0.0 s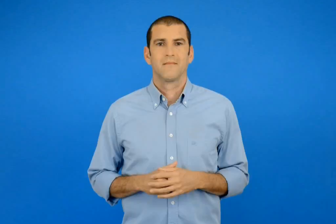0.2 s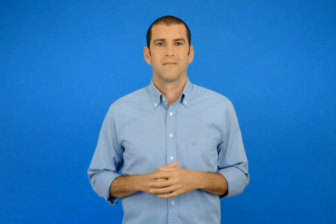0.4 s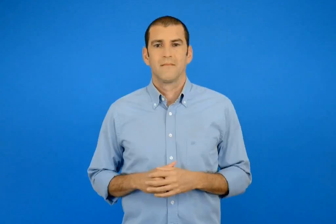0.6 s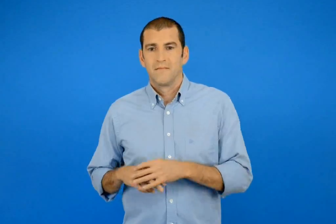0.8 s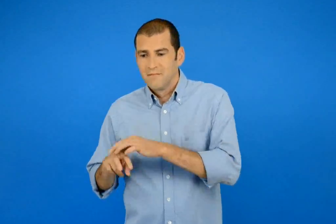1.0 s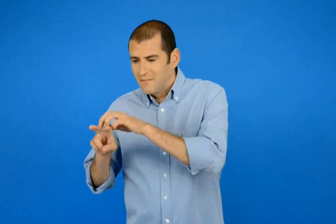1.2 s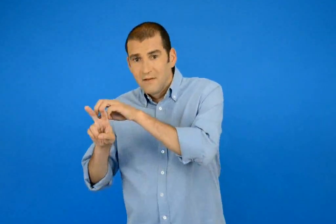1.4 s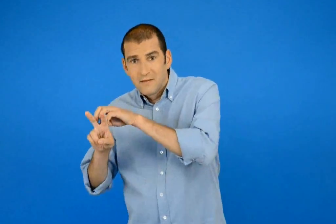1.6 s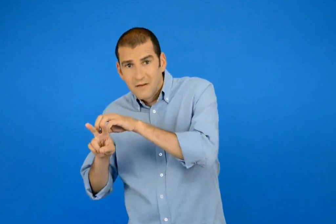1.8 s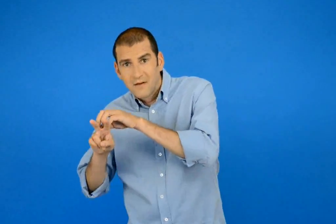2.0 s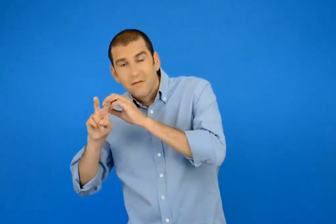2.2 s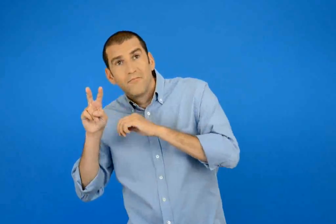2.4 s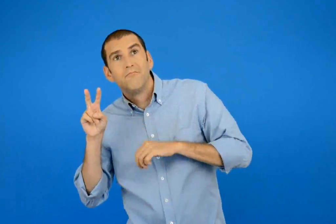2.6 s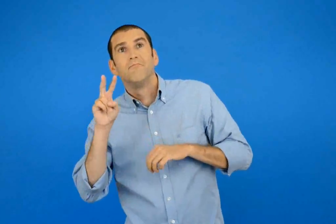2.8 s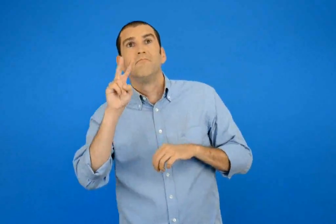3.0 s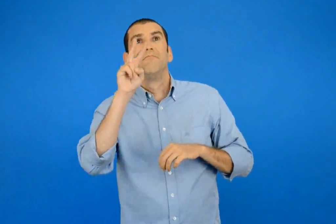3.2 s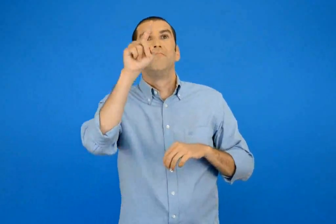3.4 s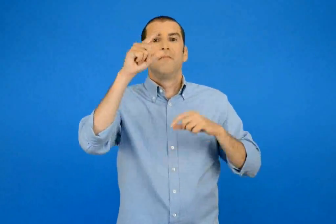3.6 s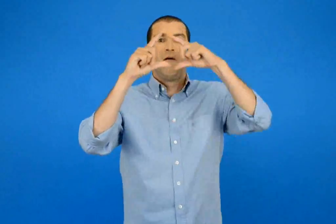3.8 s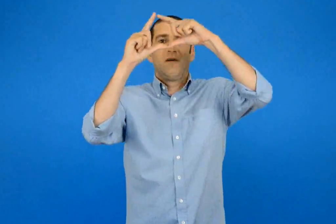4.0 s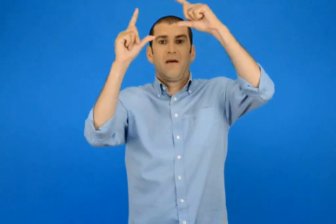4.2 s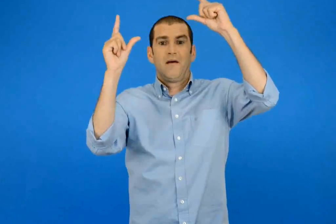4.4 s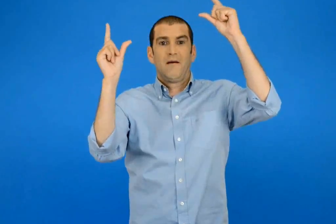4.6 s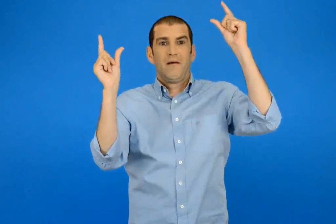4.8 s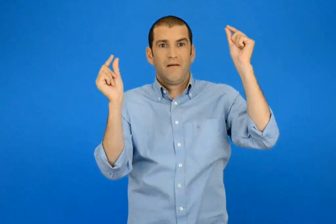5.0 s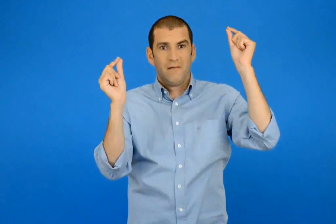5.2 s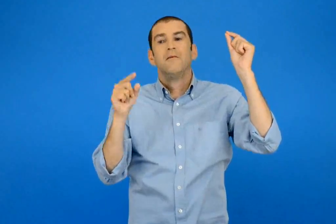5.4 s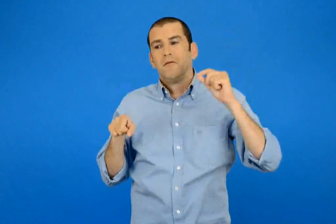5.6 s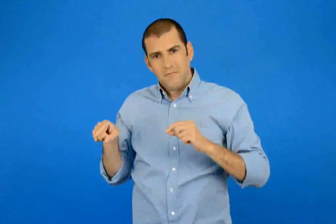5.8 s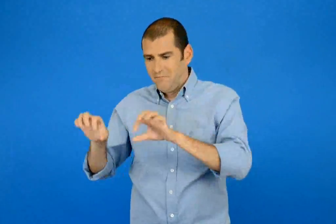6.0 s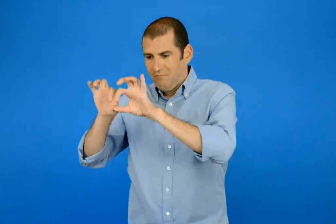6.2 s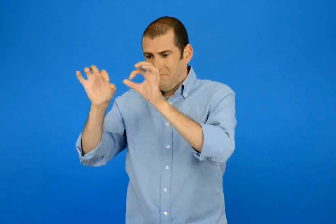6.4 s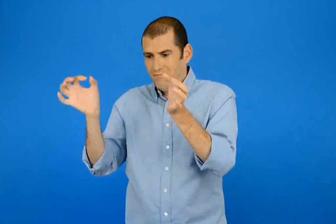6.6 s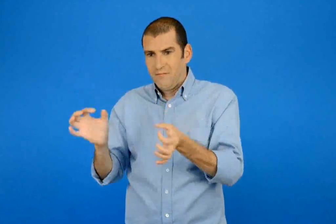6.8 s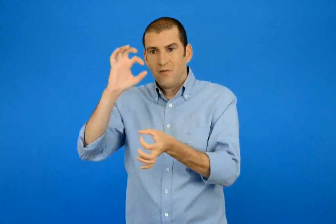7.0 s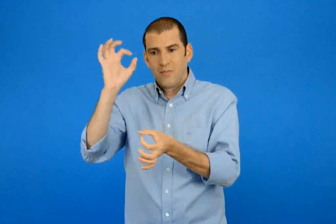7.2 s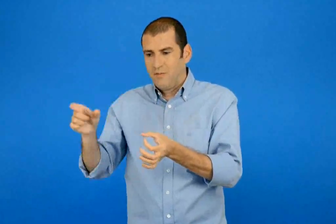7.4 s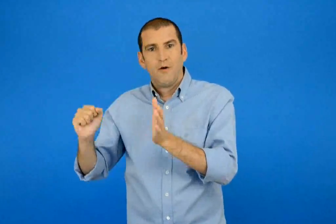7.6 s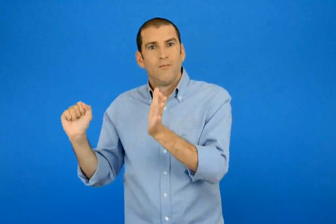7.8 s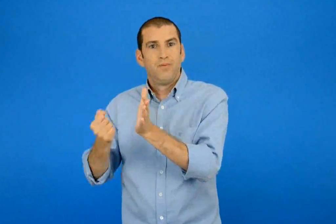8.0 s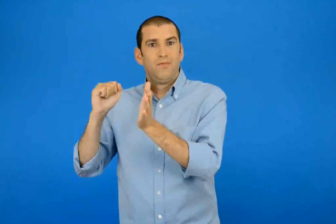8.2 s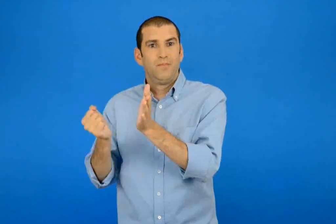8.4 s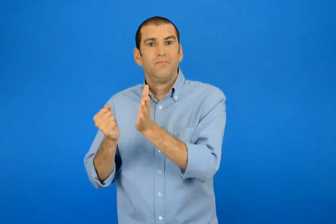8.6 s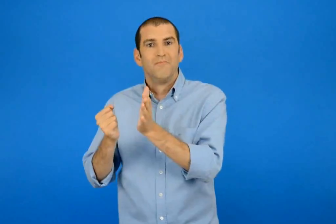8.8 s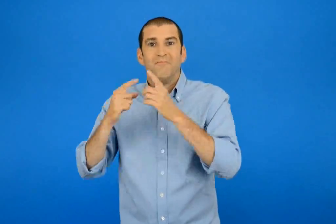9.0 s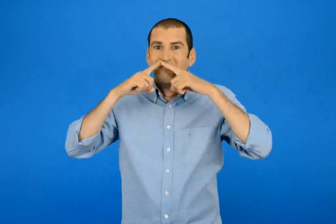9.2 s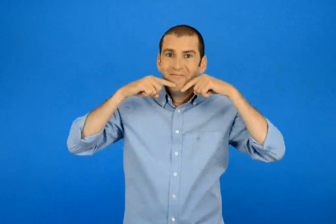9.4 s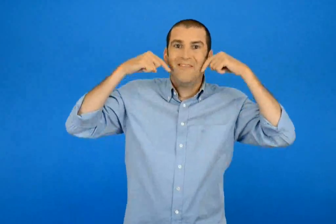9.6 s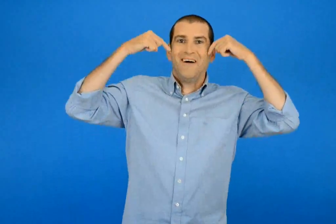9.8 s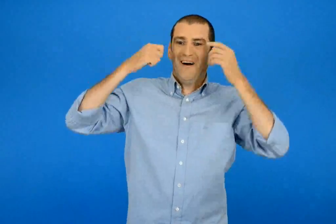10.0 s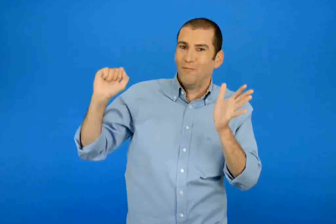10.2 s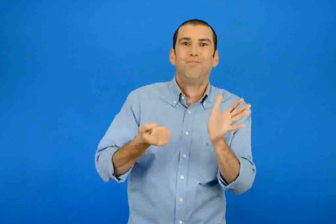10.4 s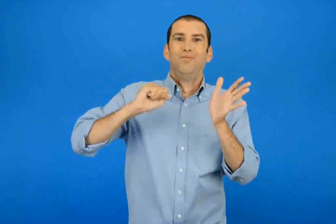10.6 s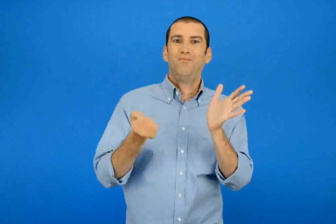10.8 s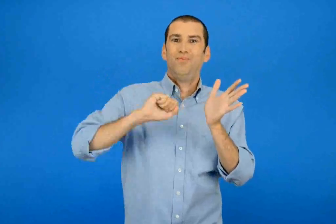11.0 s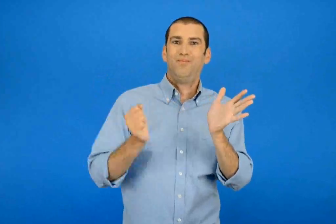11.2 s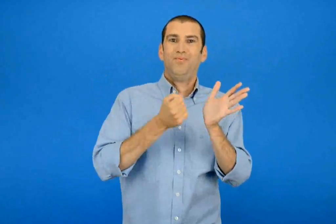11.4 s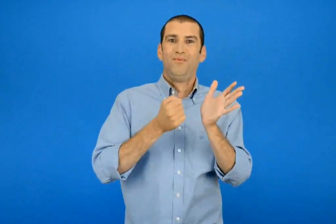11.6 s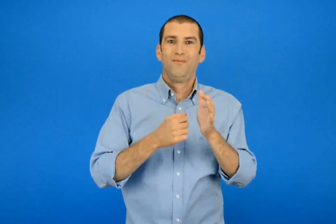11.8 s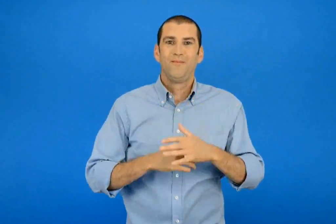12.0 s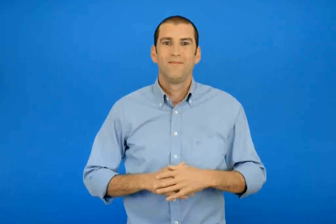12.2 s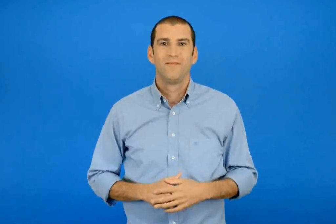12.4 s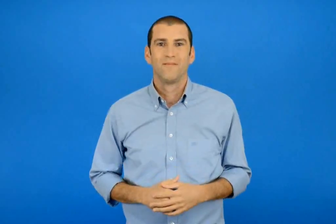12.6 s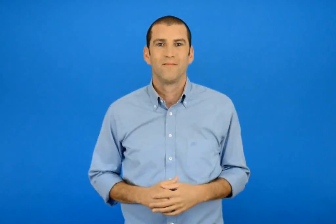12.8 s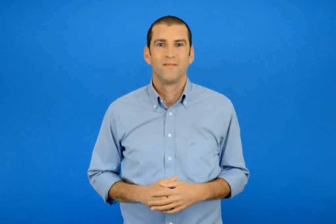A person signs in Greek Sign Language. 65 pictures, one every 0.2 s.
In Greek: κοίταζε και το φεγγάρι κι όπως έπαιζε το ντέφι το έπιασε μεγάλο κέφι
